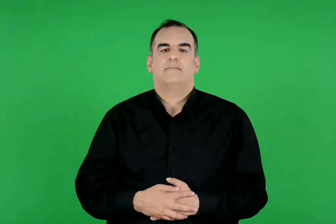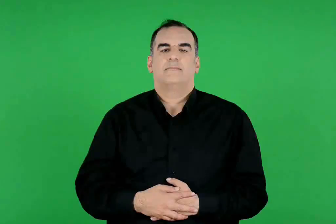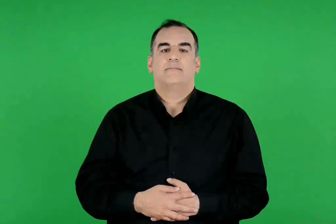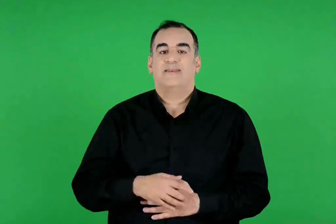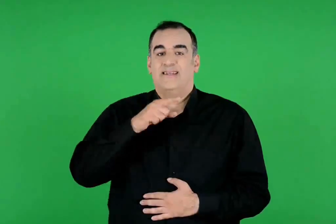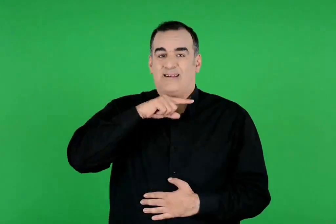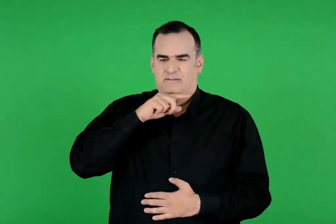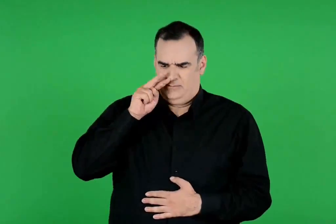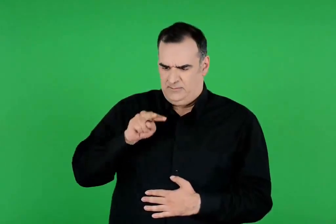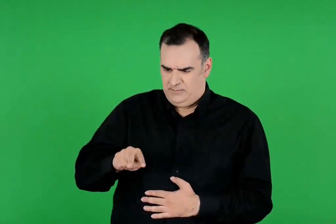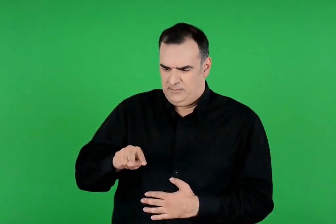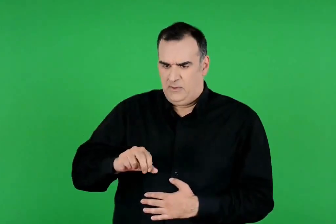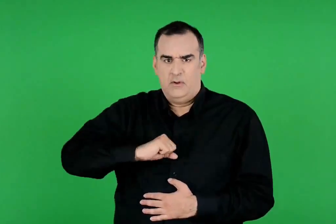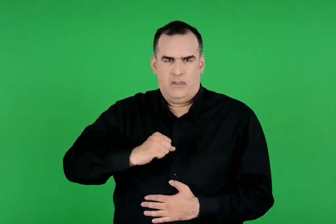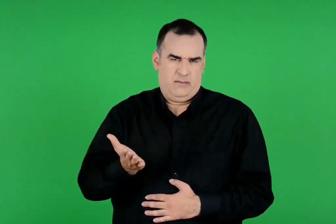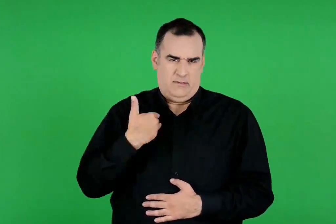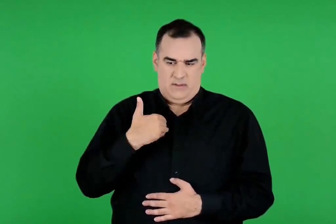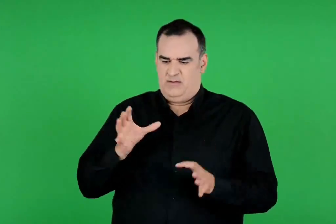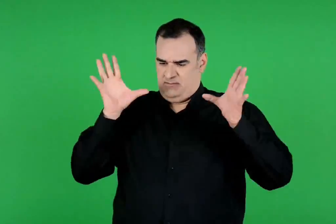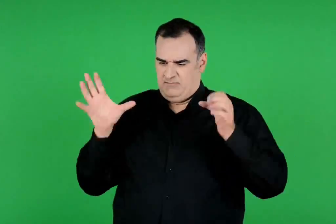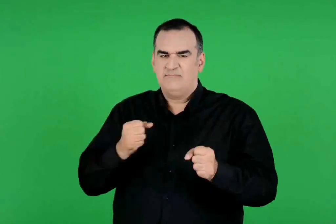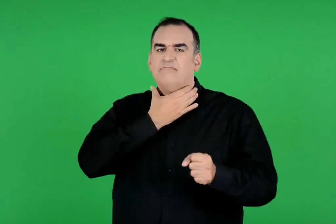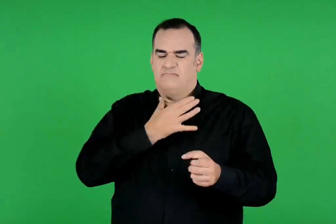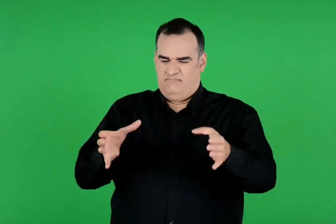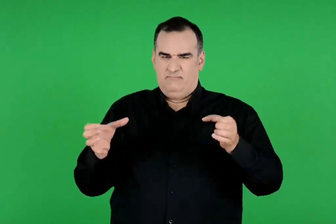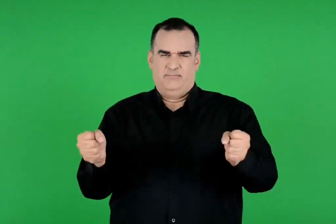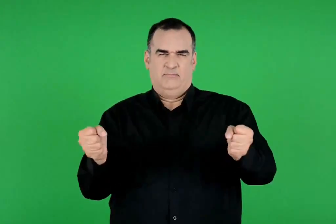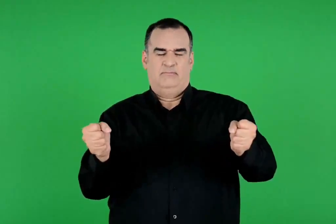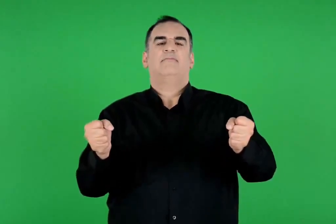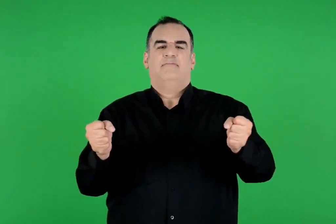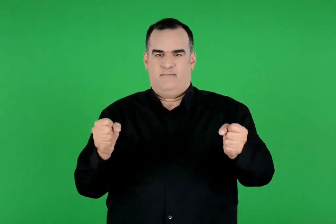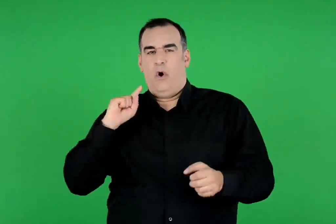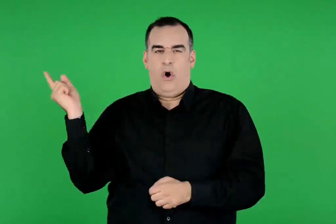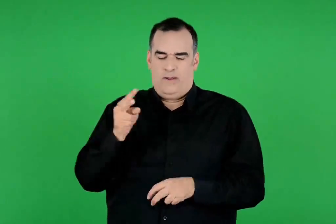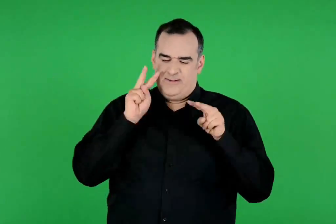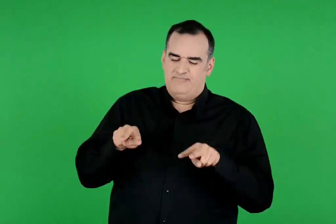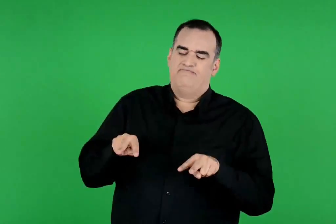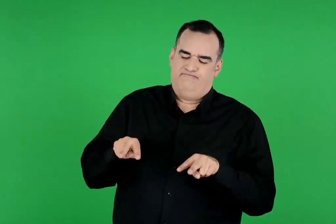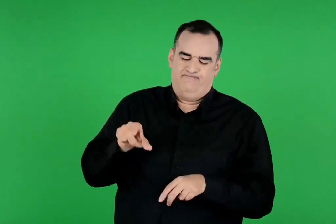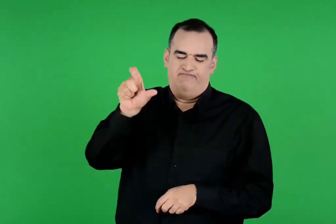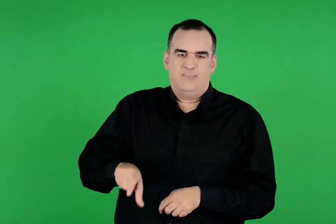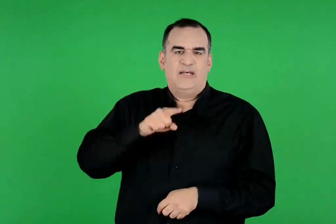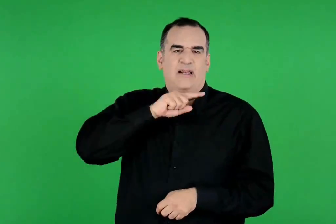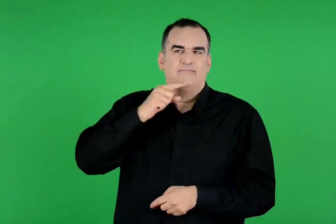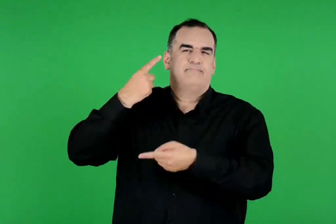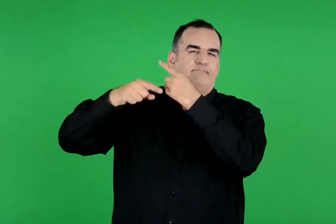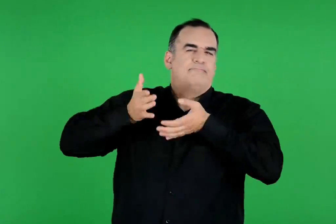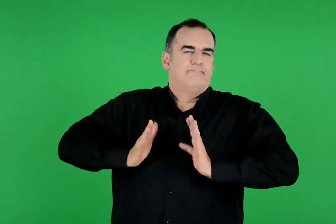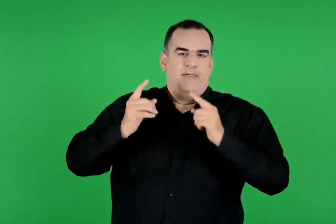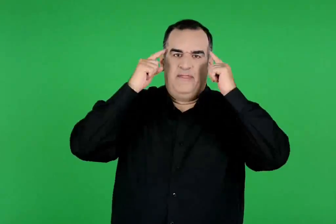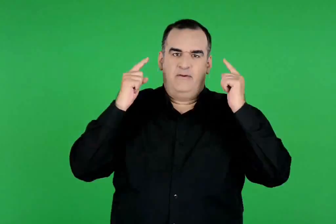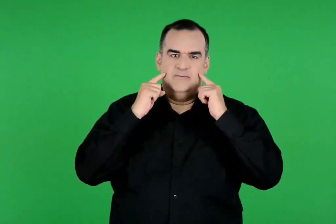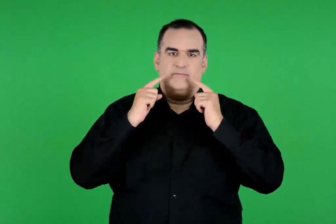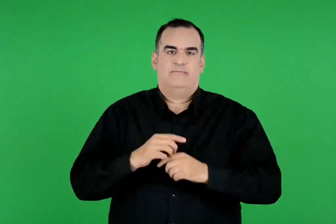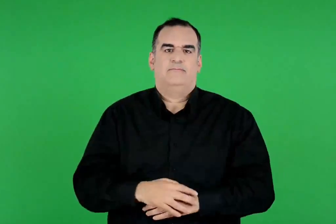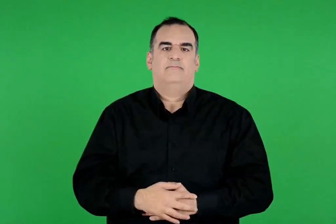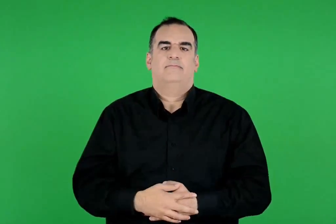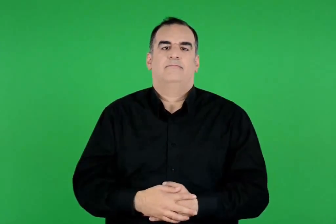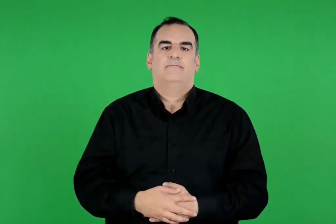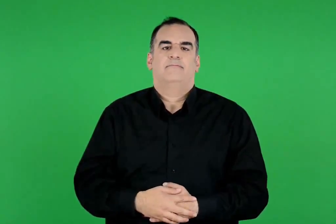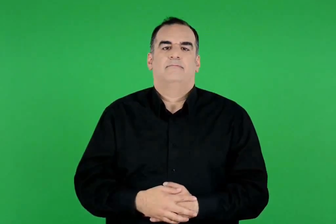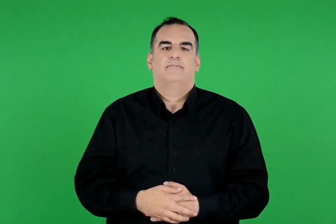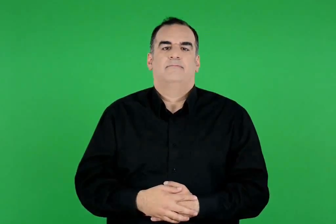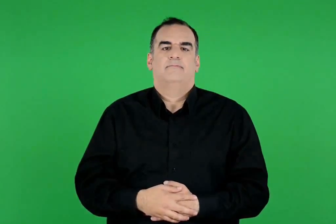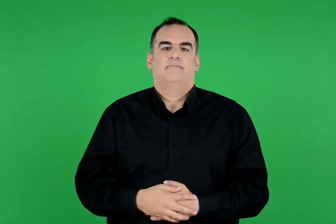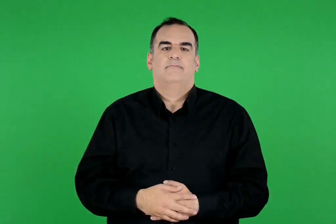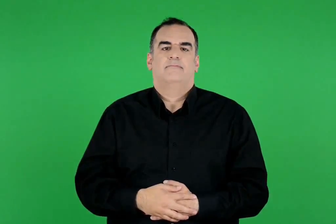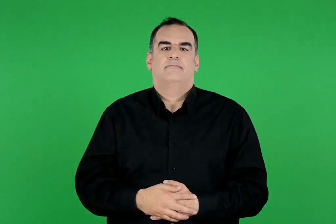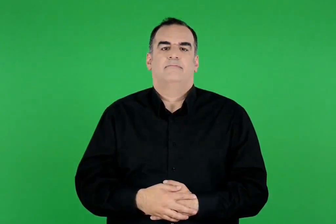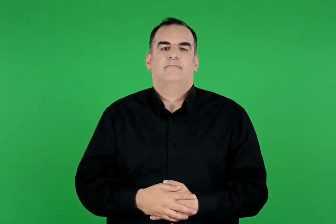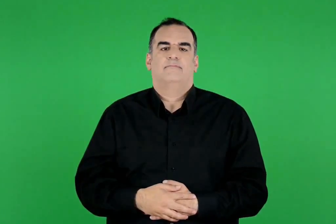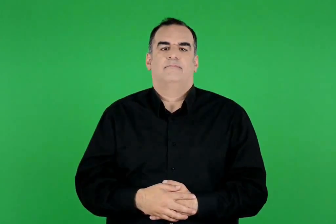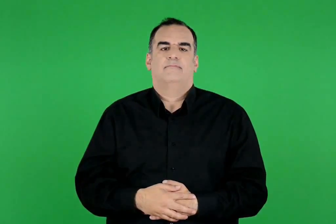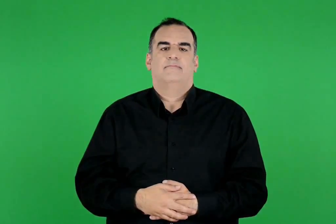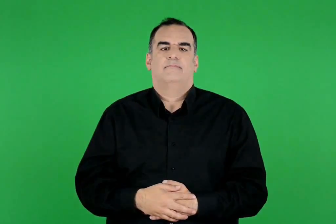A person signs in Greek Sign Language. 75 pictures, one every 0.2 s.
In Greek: ο ηρακλής όμως , χωρίς κανένα φόβο , άρπαξε τα φίδια από τον λαιμό και τα έπνιξε. όλοι τότε κατάλαβαν ότι ο ηρακλής είχε θεϊκή καταγωγή
